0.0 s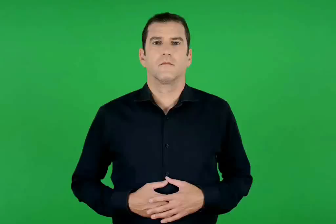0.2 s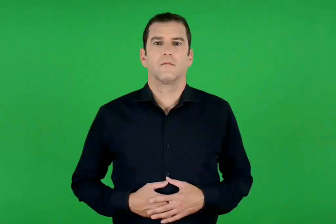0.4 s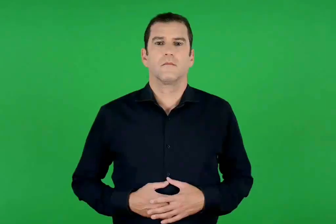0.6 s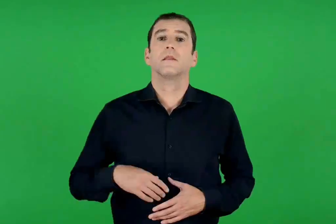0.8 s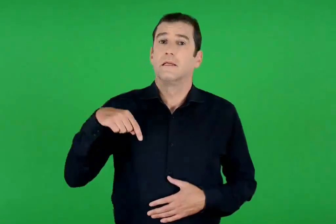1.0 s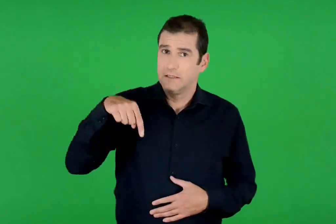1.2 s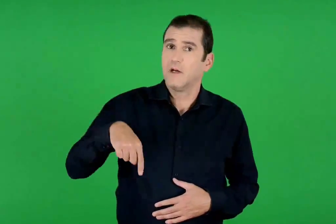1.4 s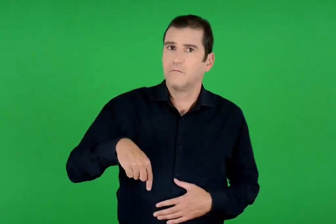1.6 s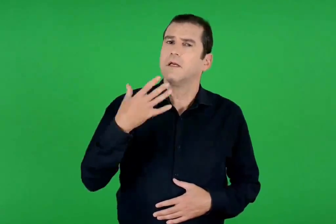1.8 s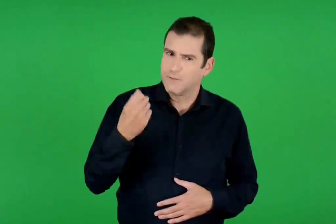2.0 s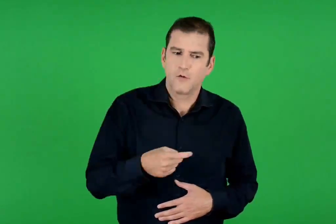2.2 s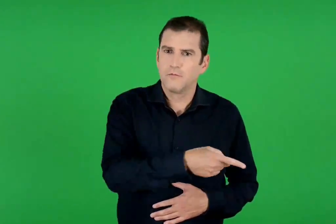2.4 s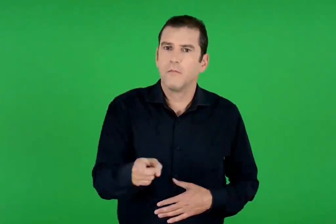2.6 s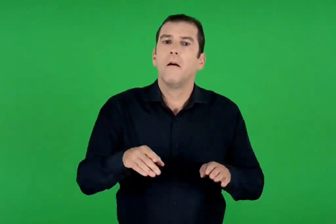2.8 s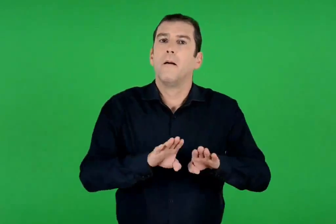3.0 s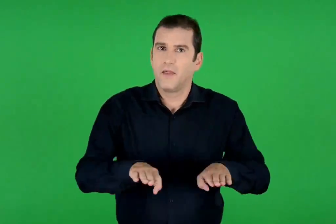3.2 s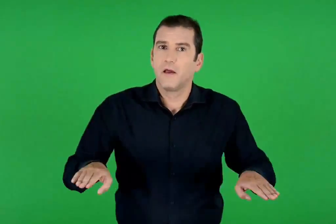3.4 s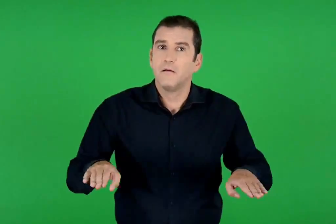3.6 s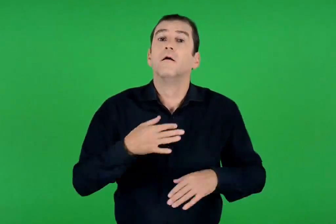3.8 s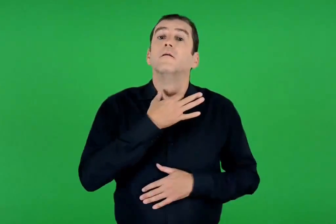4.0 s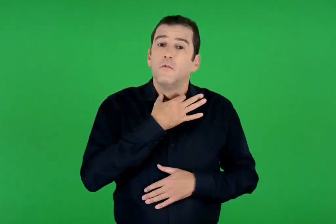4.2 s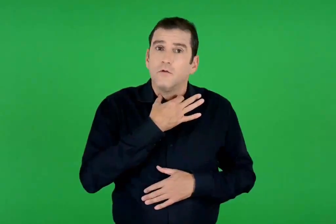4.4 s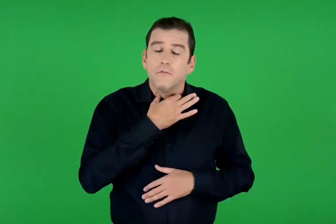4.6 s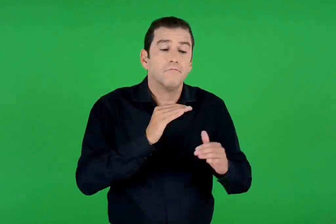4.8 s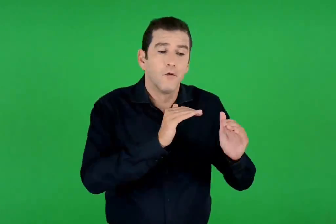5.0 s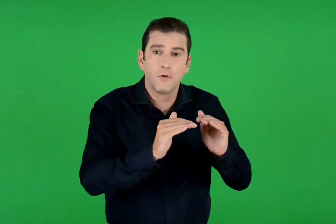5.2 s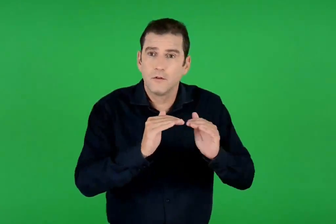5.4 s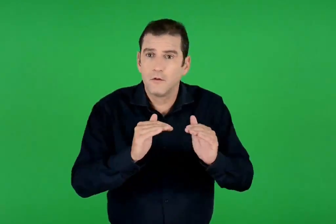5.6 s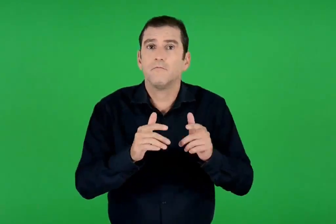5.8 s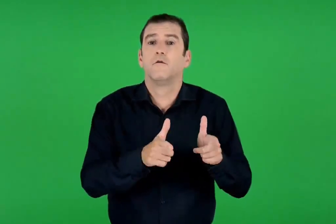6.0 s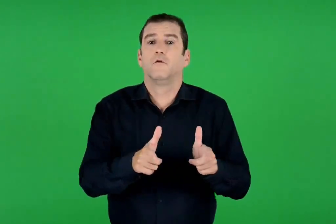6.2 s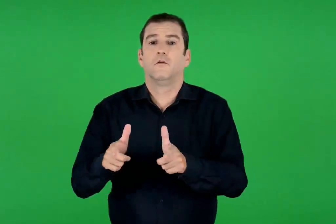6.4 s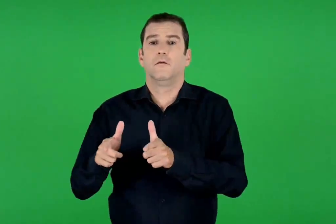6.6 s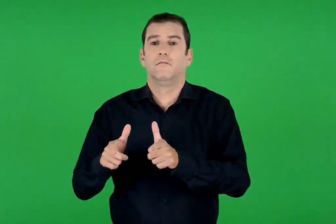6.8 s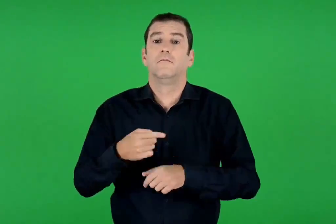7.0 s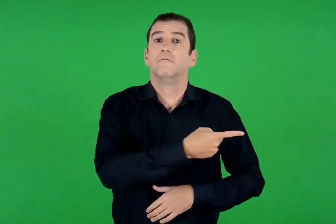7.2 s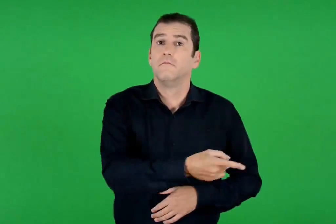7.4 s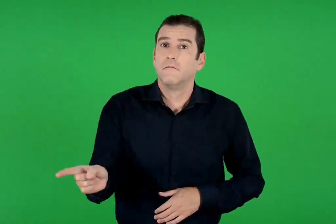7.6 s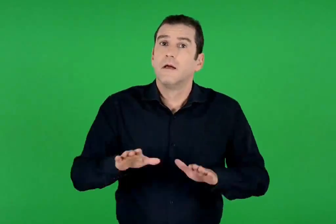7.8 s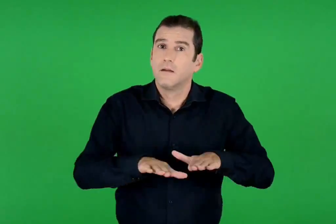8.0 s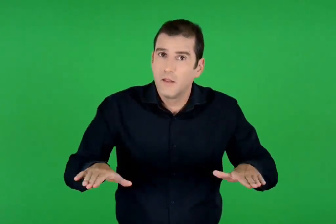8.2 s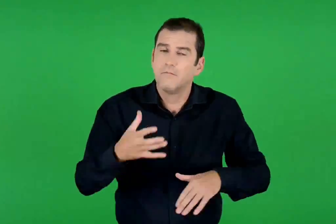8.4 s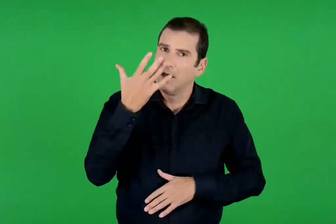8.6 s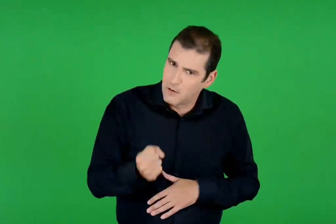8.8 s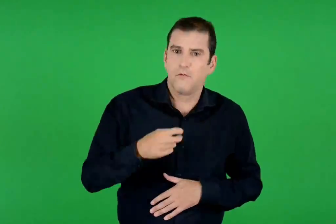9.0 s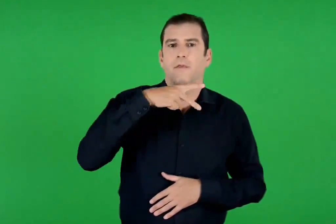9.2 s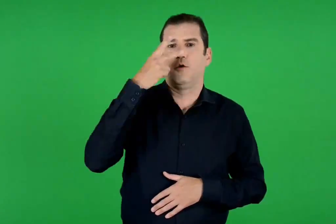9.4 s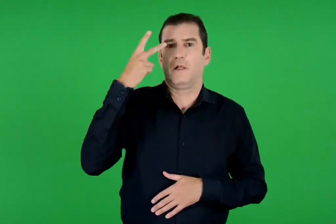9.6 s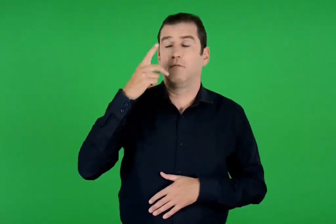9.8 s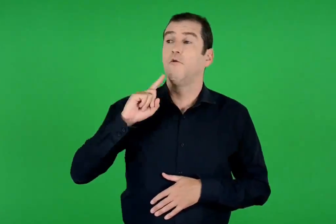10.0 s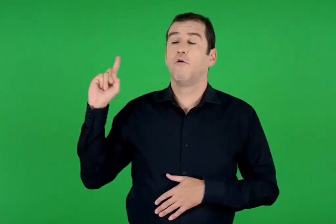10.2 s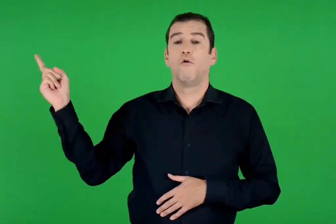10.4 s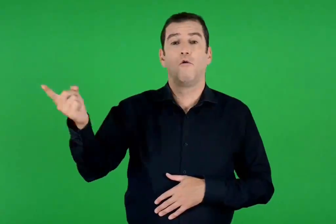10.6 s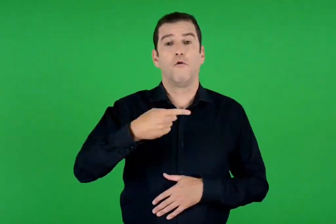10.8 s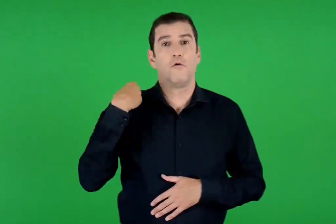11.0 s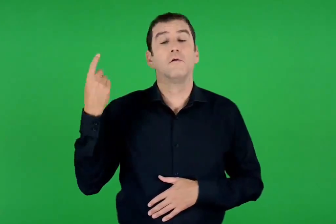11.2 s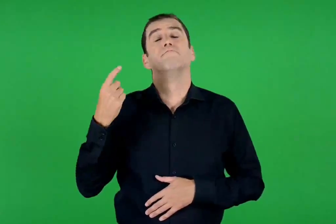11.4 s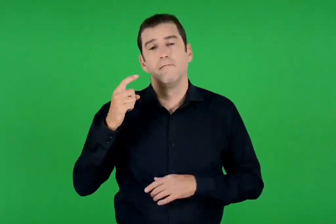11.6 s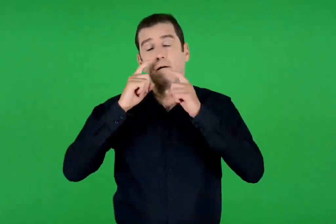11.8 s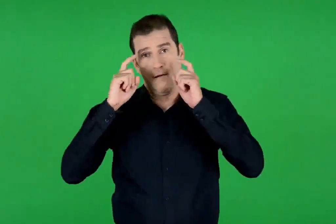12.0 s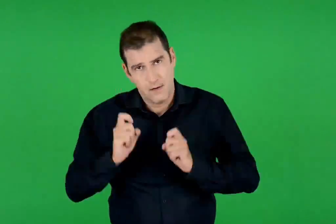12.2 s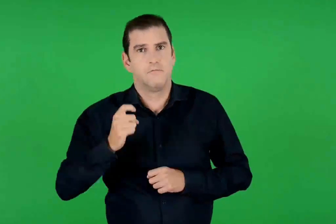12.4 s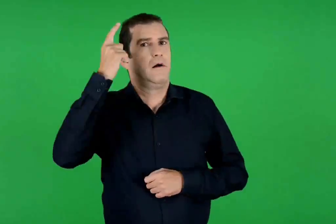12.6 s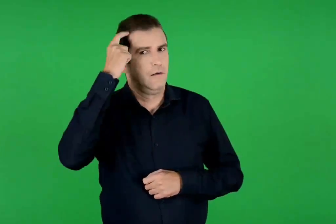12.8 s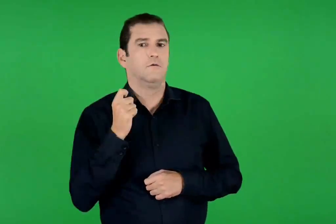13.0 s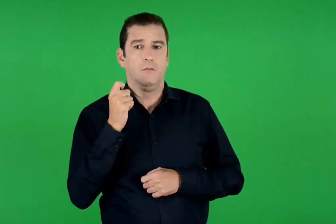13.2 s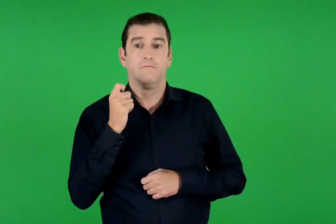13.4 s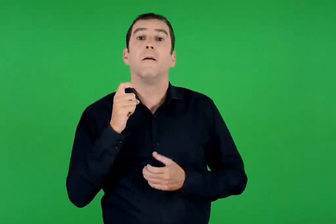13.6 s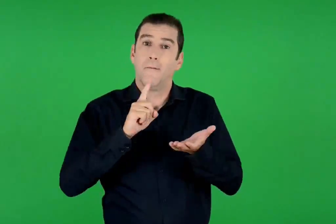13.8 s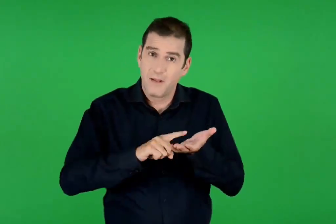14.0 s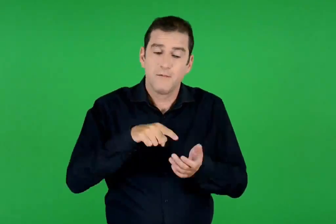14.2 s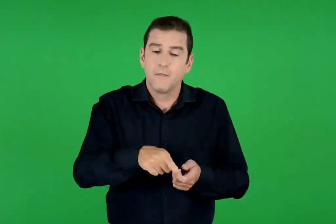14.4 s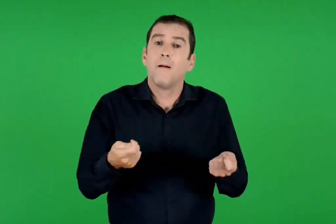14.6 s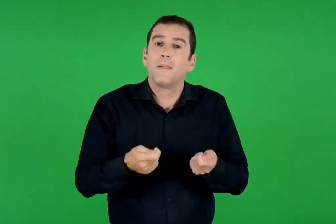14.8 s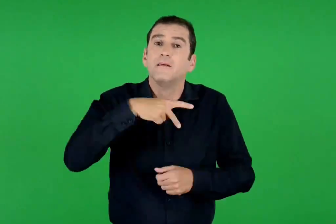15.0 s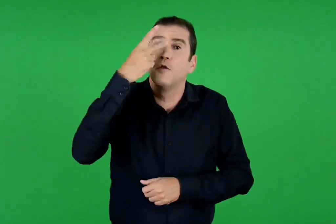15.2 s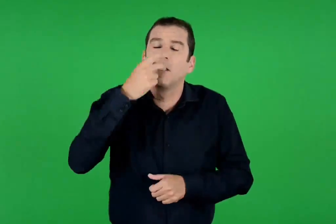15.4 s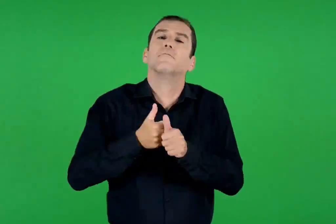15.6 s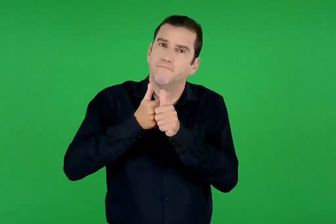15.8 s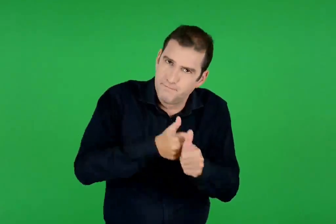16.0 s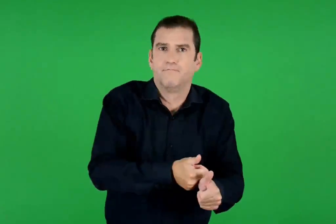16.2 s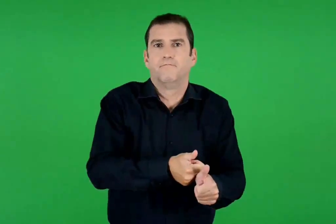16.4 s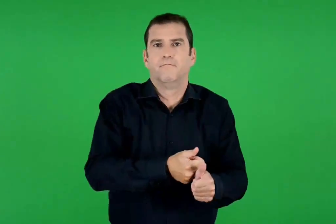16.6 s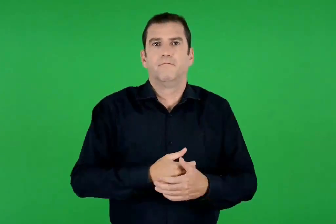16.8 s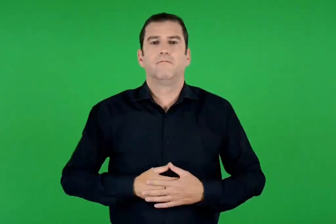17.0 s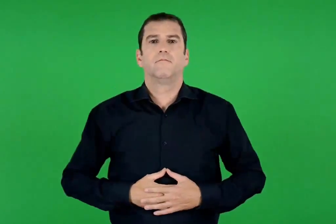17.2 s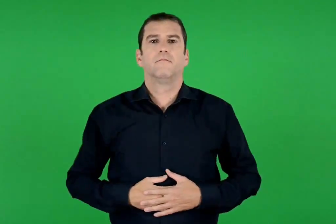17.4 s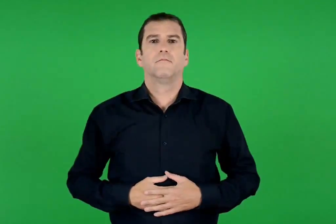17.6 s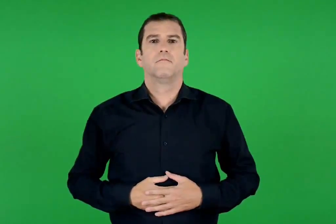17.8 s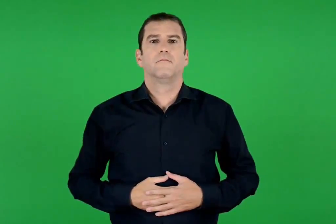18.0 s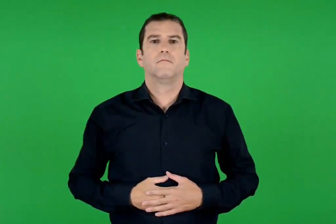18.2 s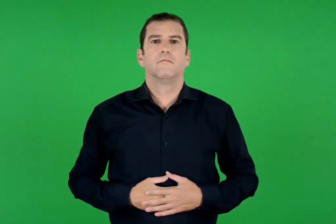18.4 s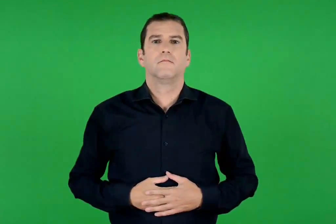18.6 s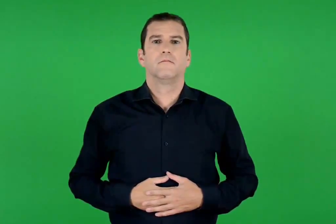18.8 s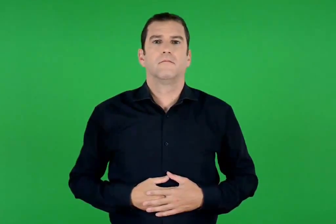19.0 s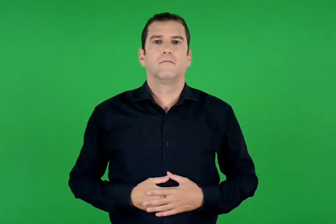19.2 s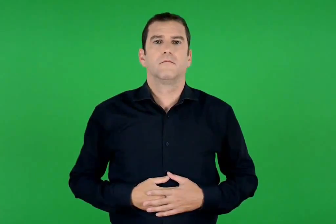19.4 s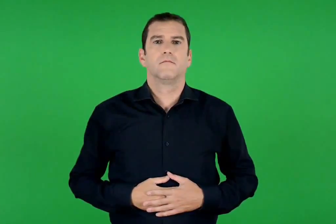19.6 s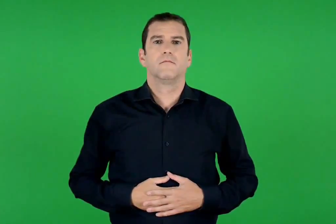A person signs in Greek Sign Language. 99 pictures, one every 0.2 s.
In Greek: και σήμερα υπάρχουν παιδιά που χρειάζονται προστασία και φροντίδα. τα παιδιά έχουν δικαιώματα που όλοι είναι ανάγκη να τα γνωρίζουμε και , κυρίως , να τα εφαρμόζουμε στην πράξη
